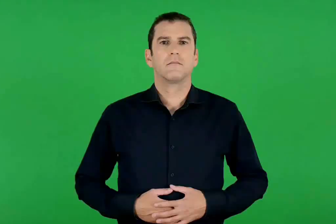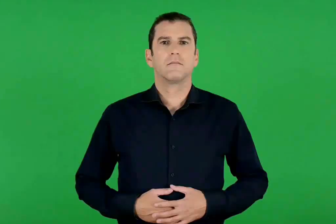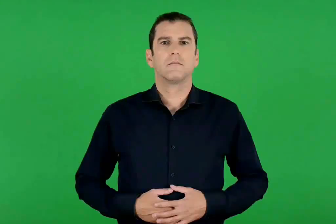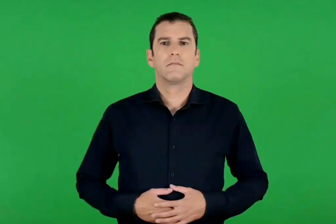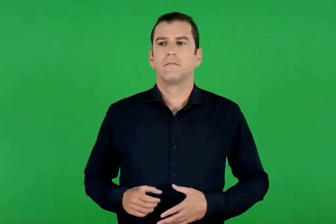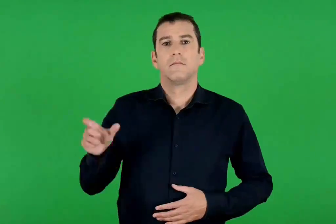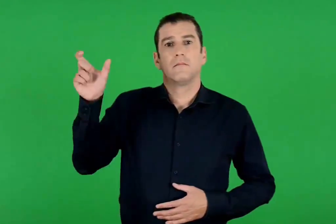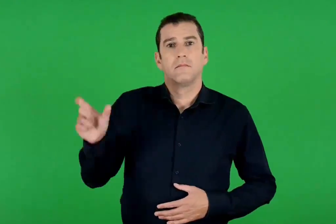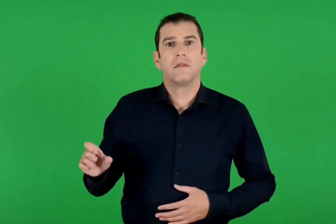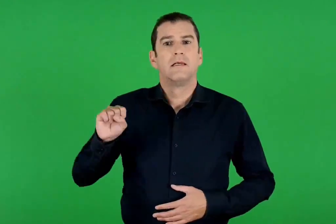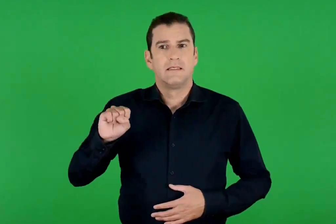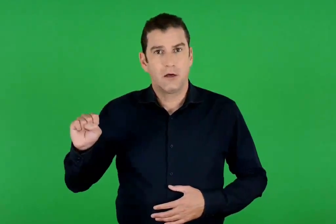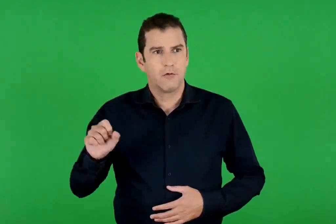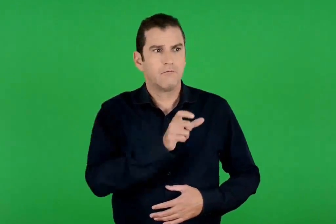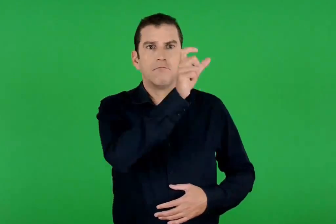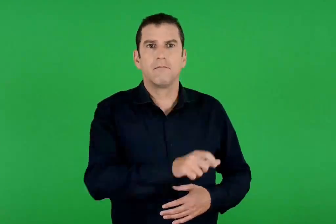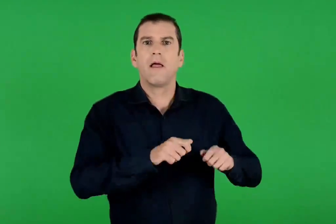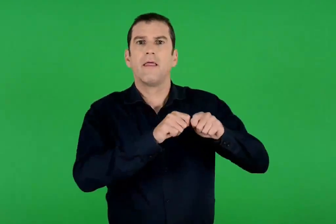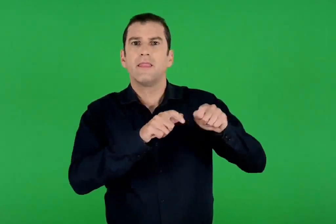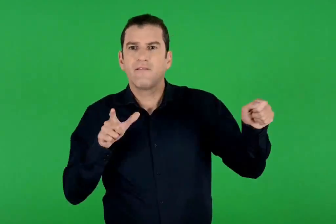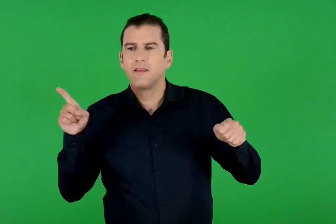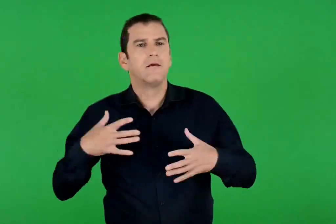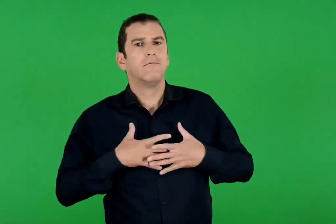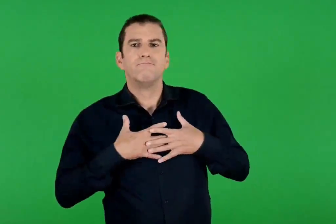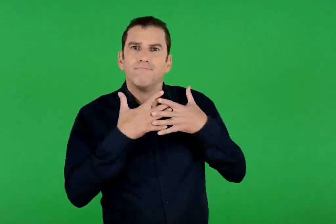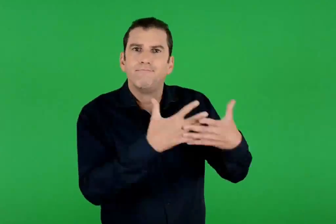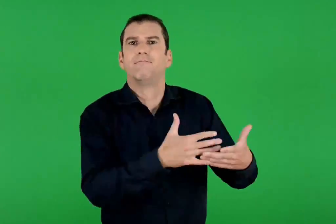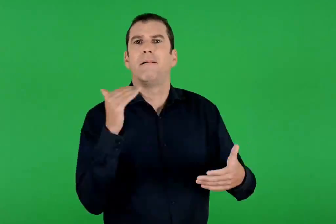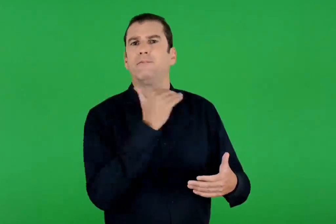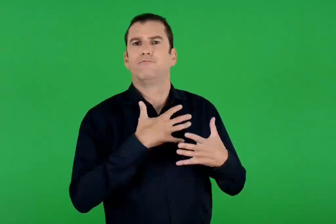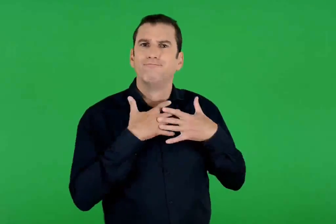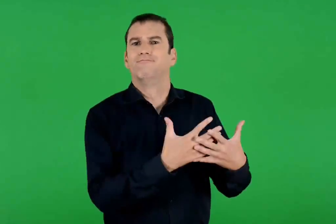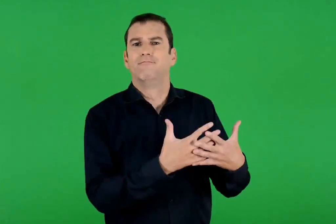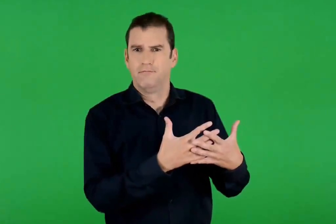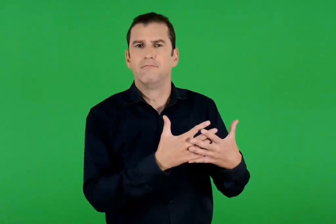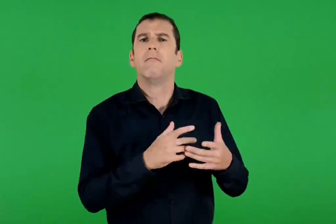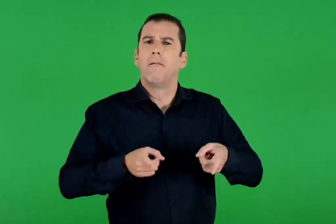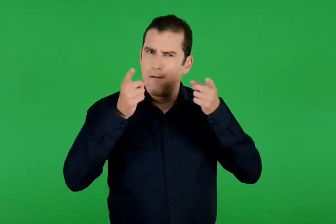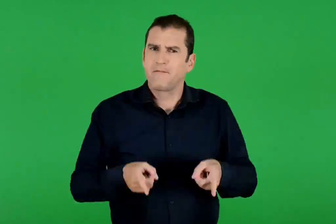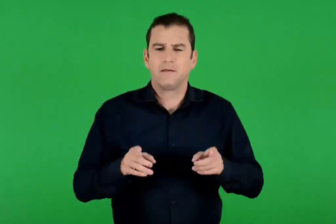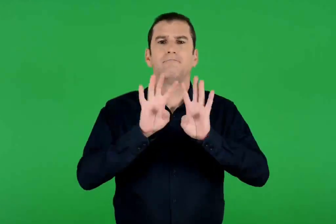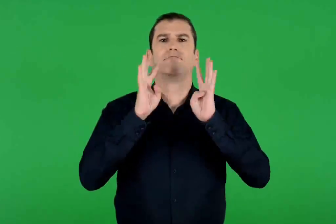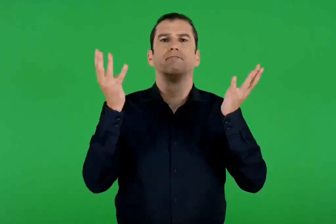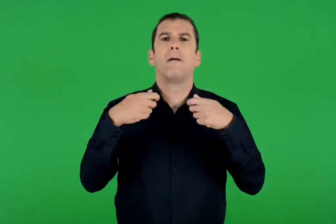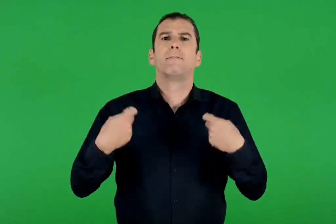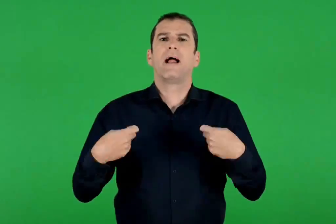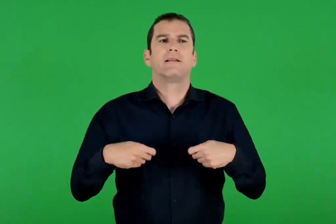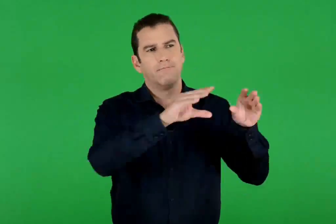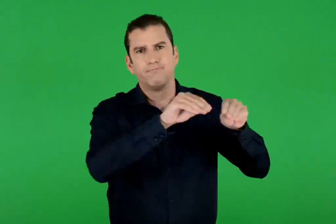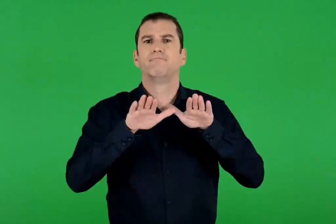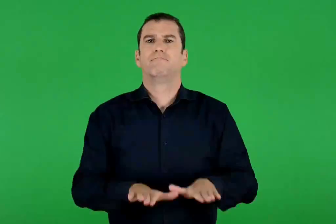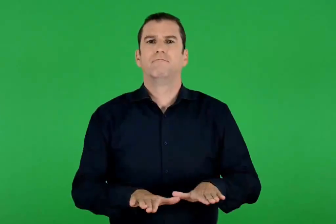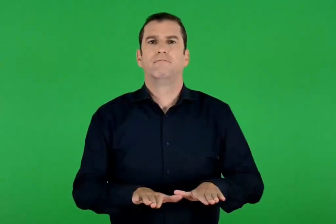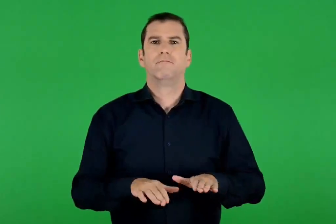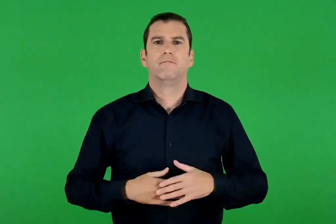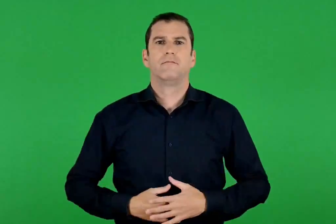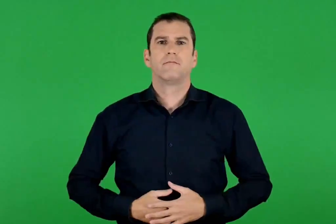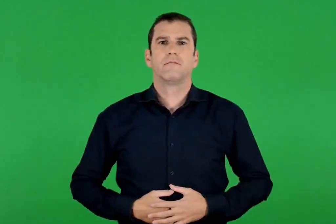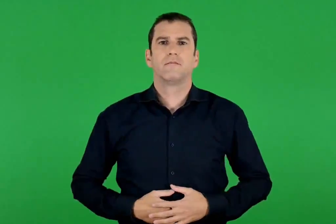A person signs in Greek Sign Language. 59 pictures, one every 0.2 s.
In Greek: ο σαούλ συμπάθησε αμέσως τον δαβίδ και αποφάσισε να τον κρατήσει στο παλάτι
